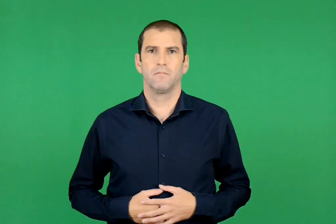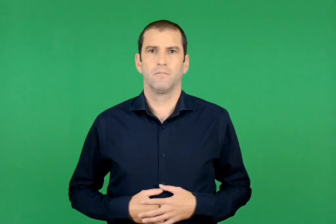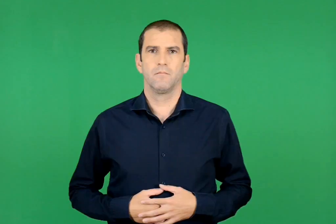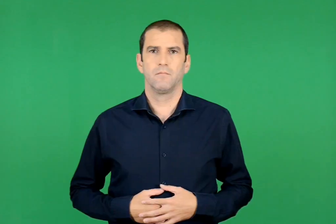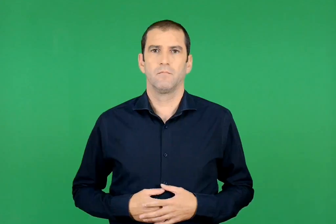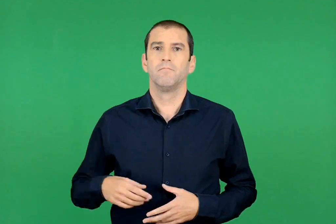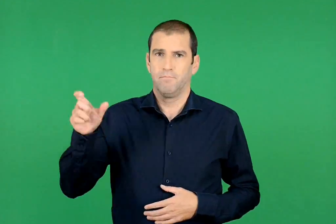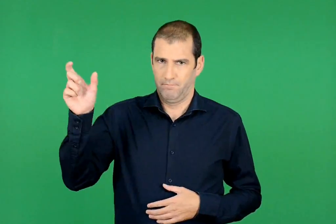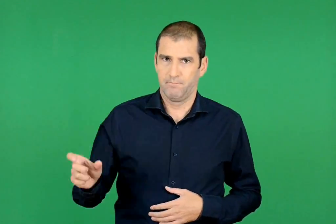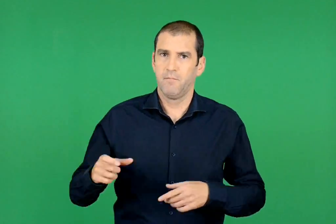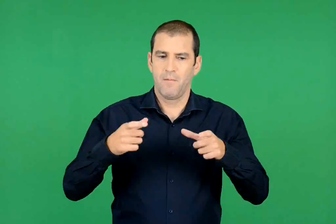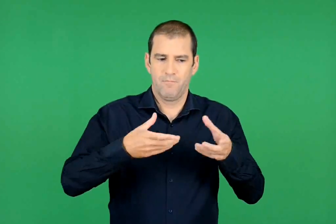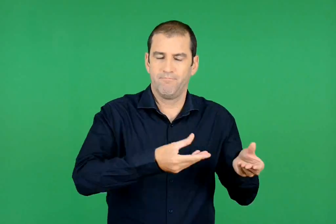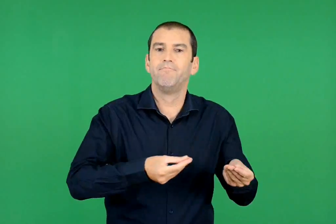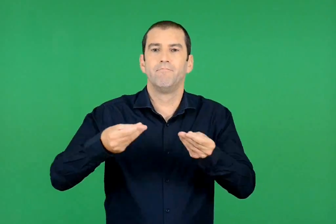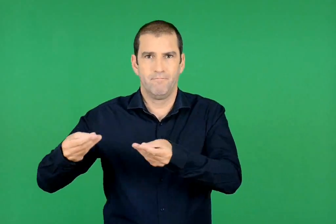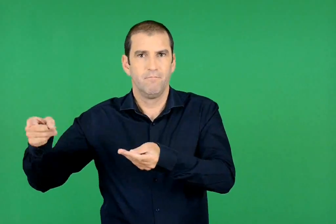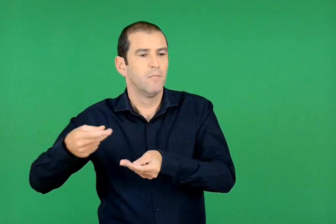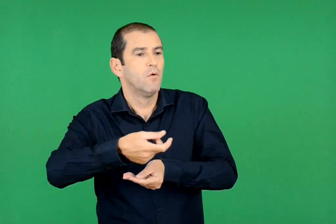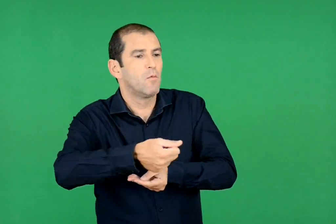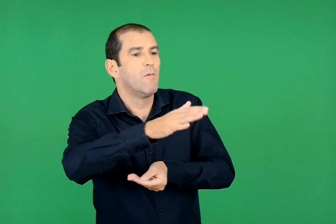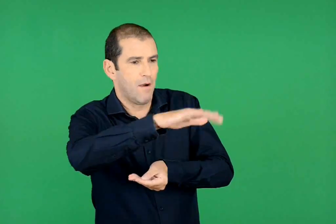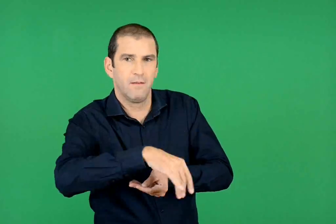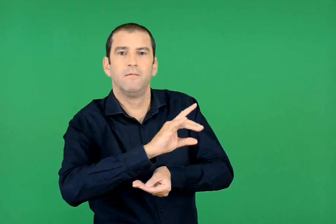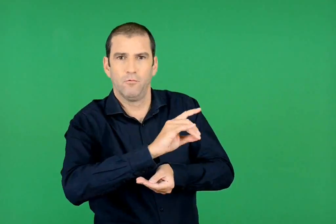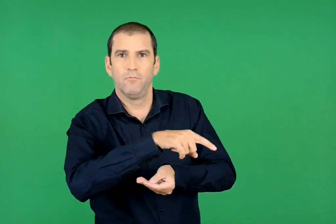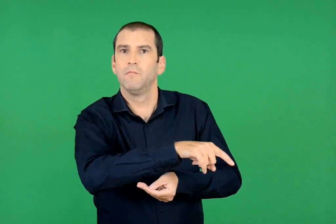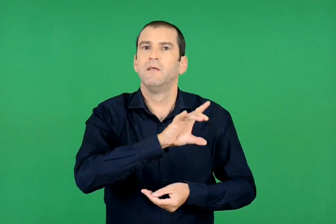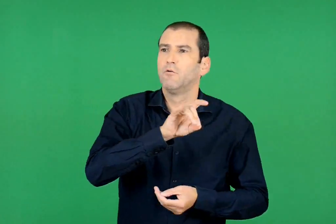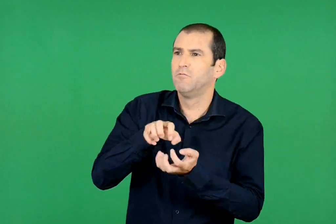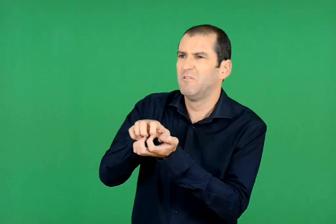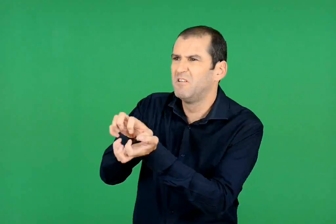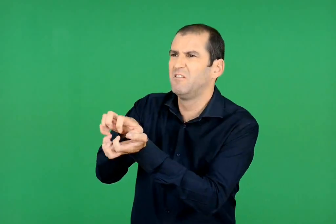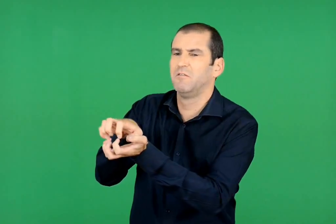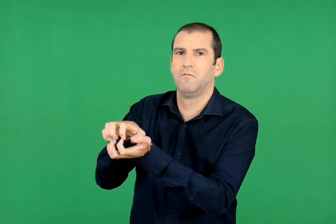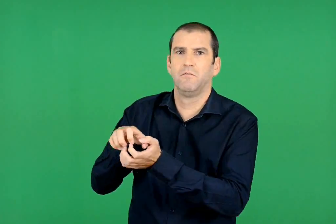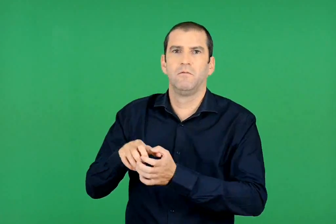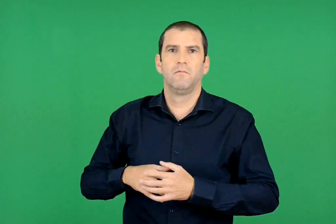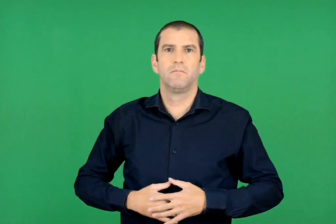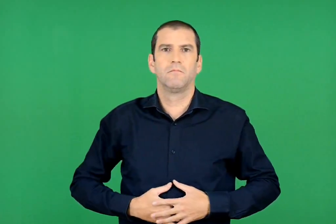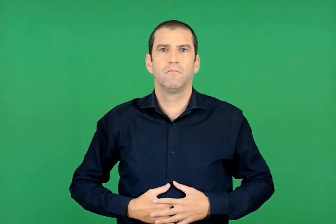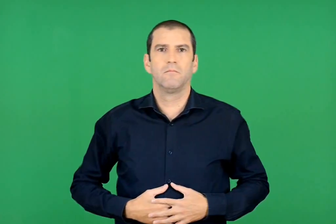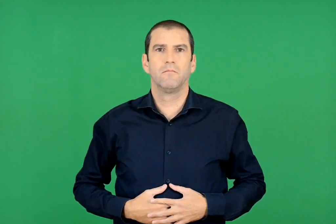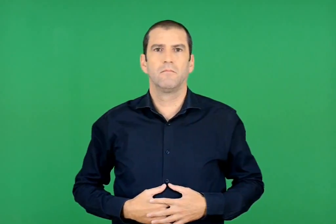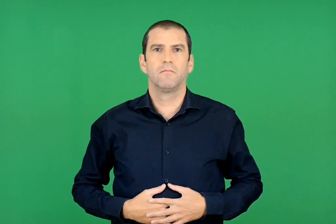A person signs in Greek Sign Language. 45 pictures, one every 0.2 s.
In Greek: το έπιασε , του φώναξε , όμως ο σκύλος του έδειξε τα δόντια
